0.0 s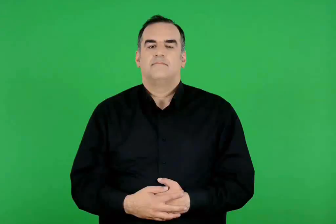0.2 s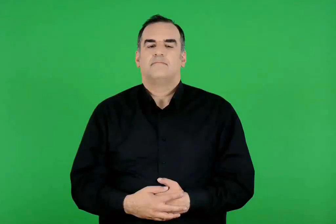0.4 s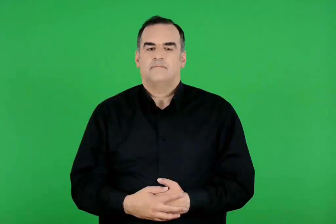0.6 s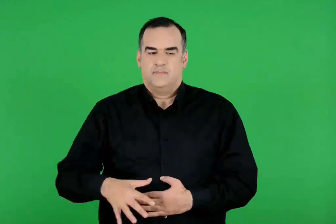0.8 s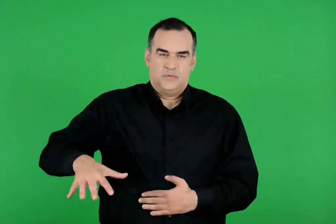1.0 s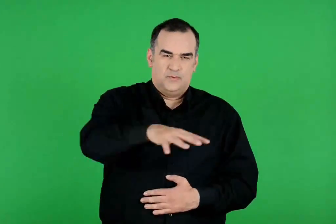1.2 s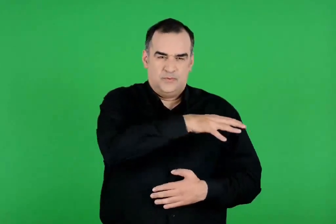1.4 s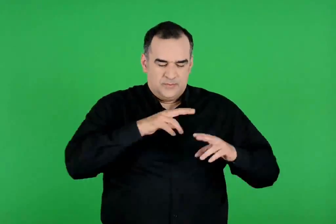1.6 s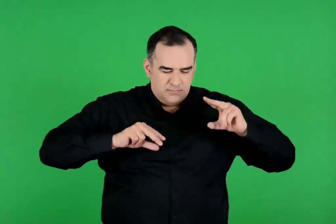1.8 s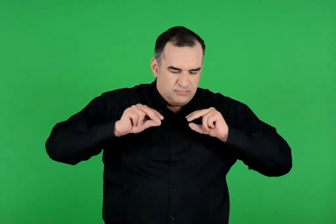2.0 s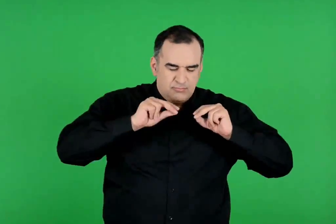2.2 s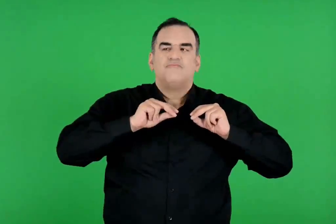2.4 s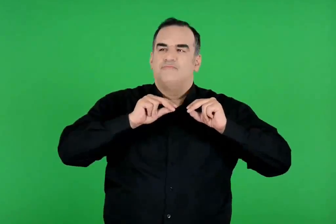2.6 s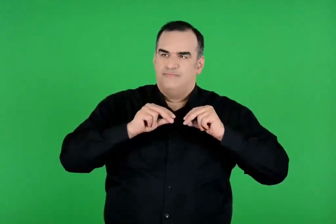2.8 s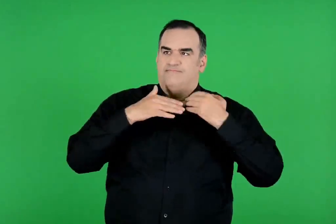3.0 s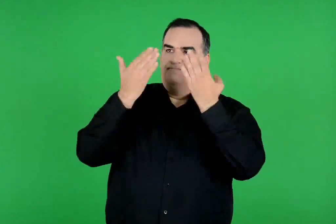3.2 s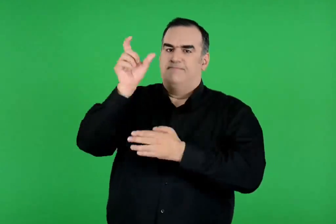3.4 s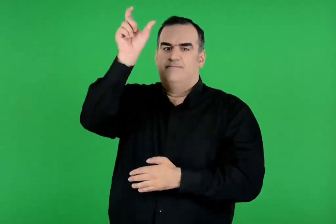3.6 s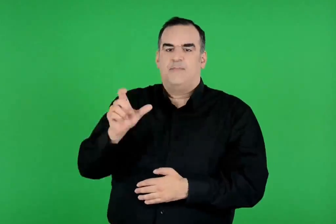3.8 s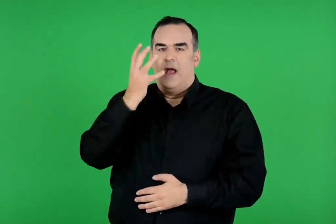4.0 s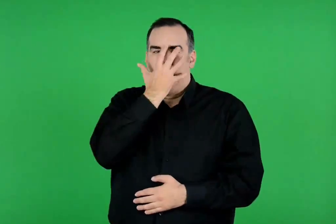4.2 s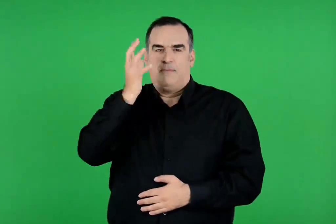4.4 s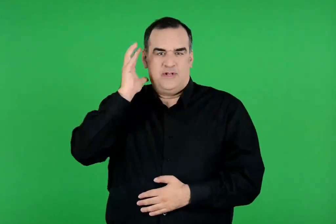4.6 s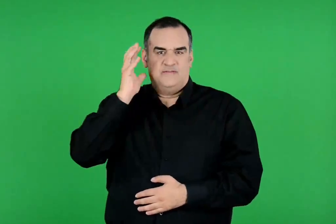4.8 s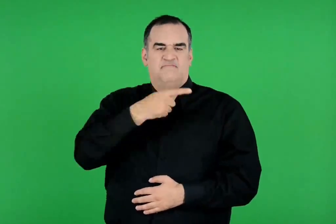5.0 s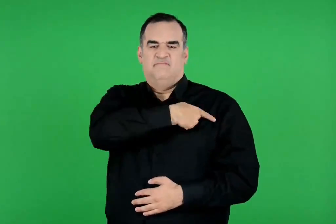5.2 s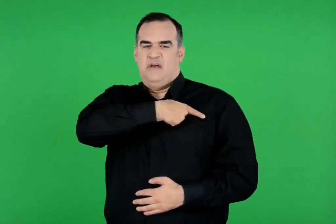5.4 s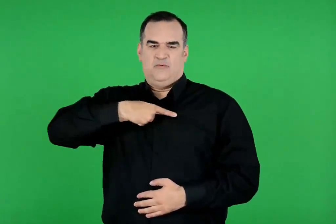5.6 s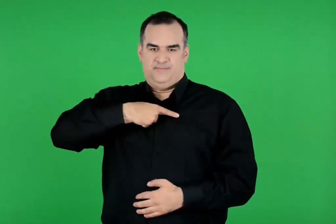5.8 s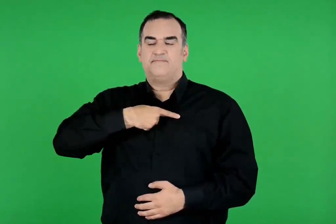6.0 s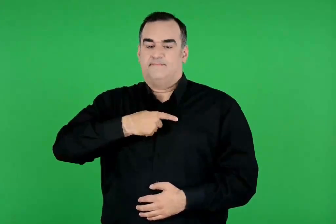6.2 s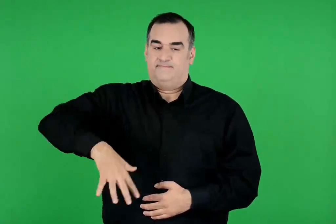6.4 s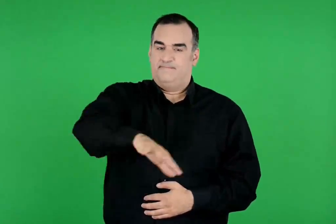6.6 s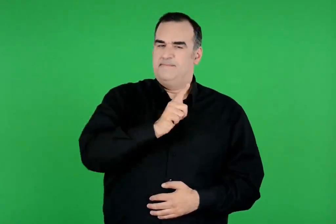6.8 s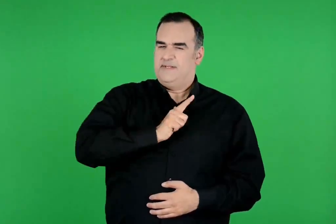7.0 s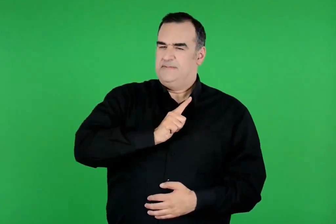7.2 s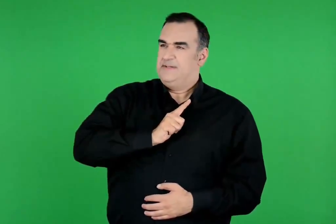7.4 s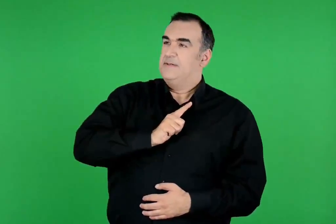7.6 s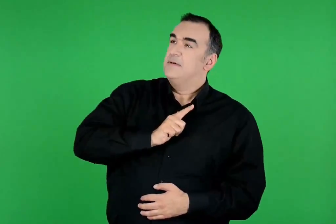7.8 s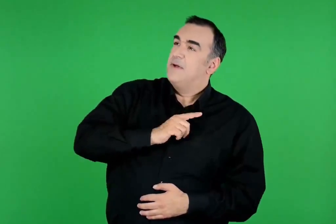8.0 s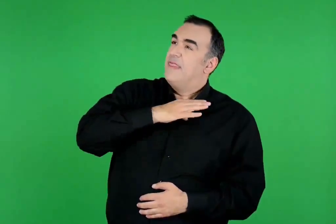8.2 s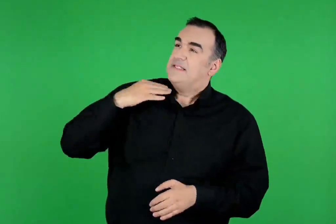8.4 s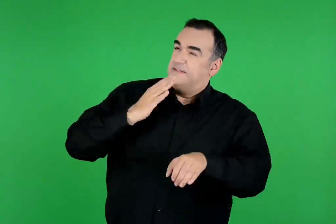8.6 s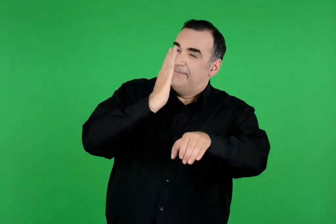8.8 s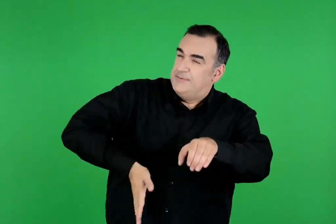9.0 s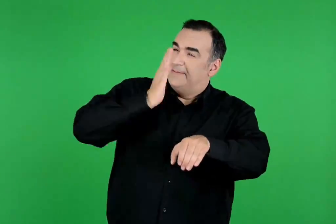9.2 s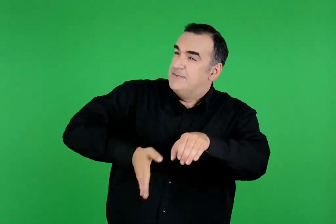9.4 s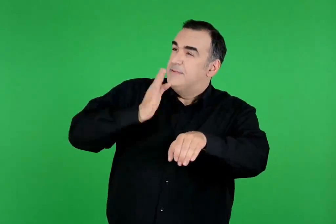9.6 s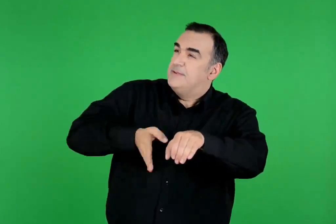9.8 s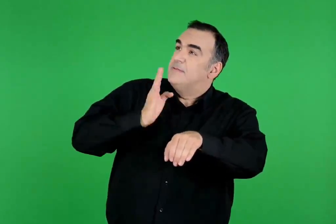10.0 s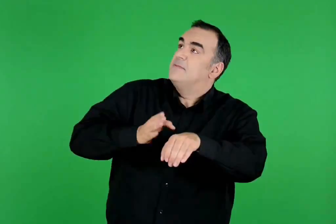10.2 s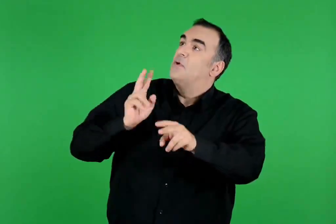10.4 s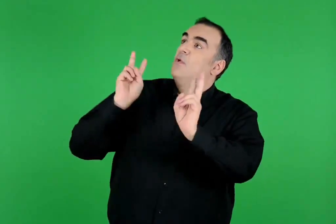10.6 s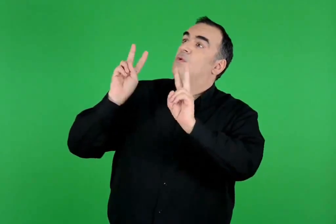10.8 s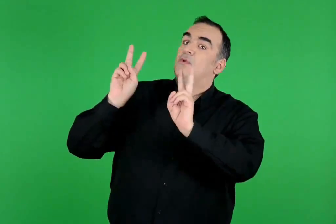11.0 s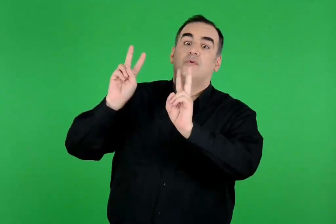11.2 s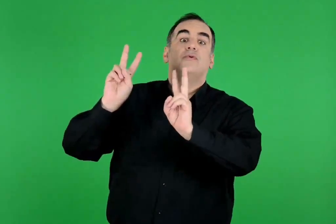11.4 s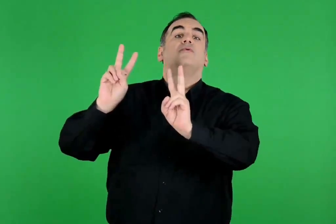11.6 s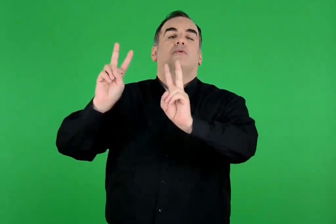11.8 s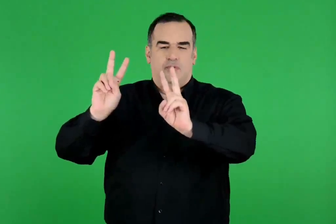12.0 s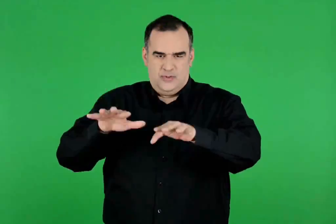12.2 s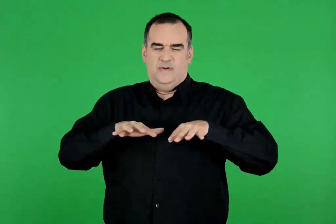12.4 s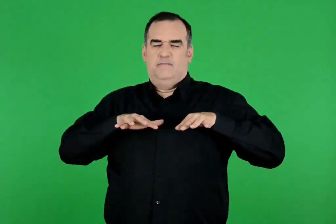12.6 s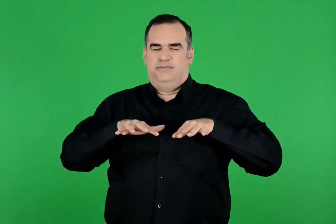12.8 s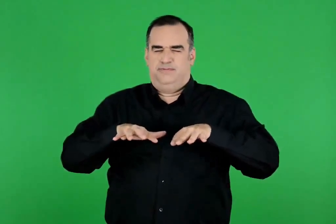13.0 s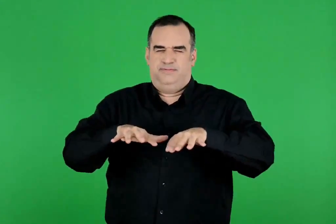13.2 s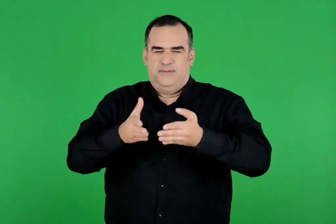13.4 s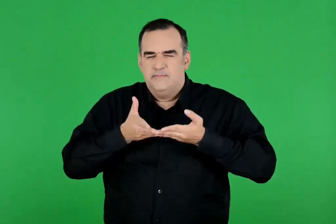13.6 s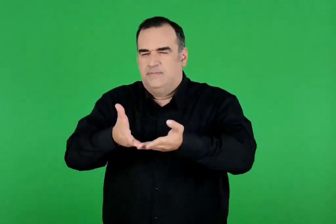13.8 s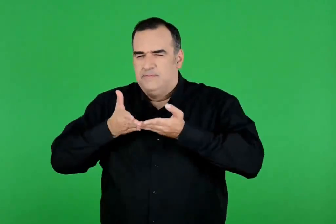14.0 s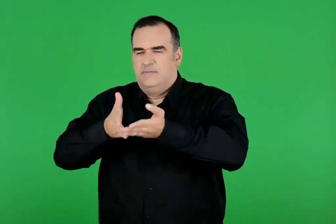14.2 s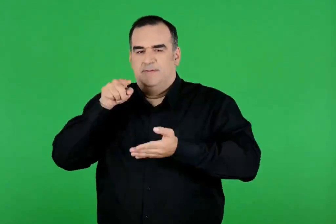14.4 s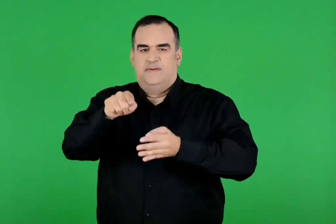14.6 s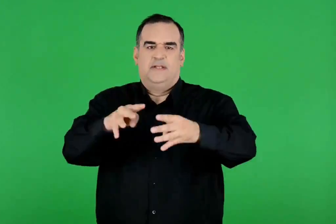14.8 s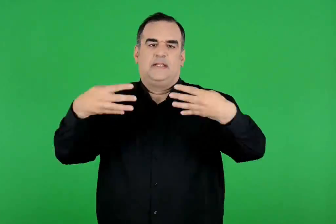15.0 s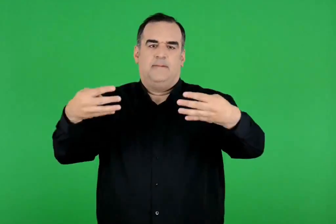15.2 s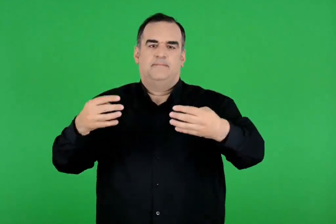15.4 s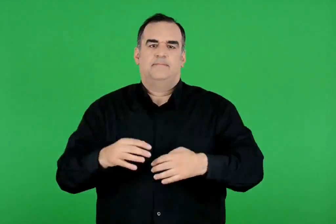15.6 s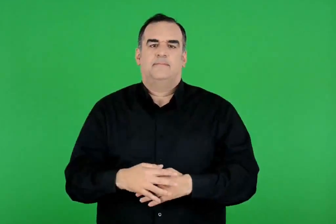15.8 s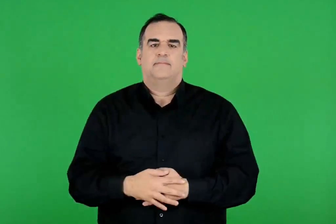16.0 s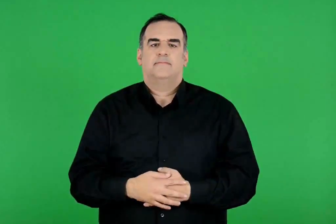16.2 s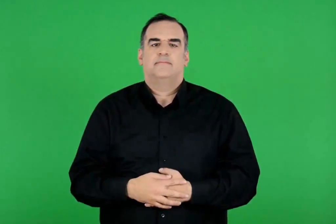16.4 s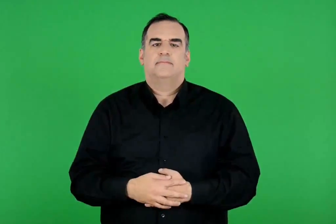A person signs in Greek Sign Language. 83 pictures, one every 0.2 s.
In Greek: διάλεξαν για αρχηγό τον αγαμέμνονα κι αφού έκαναν θυσίες , περίμεναν να φυσήξει ούριος ευνοϊκός άνεμος , να ξεκινήσουν τα καράβια για την τροία
